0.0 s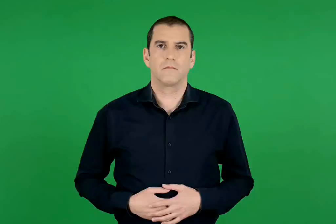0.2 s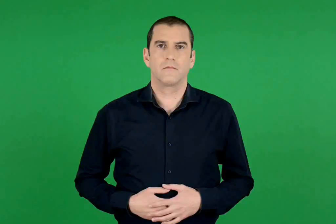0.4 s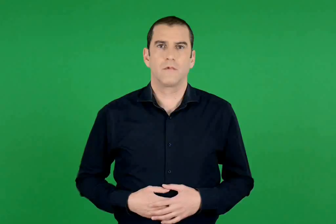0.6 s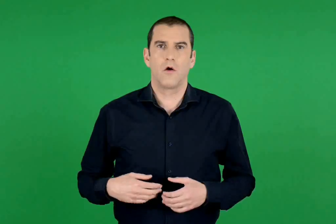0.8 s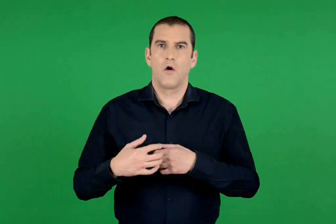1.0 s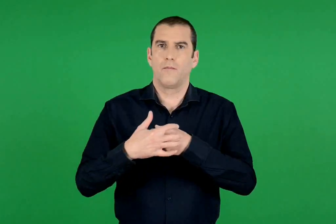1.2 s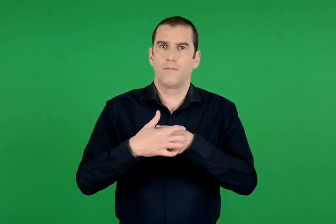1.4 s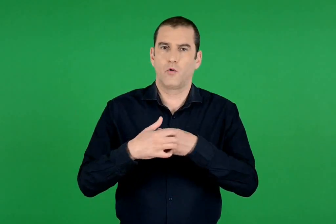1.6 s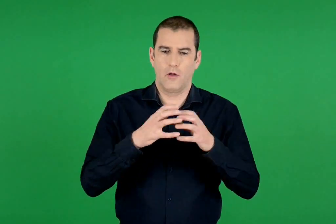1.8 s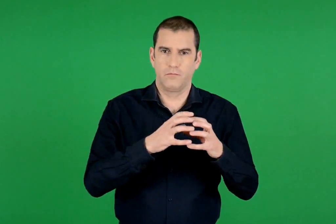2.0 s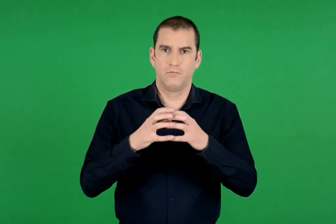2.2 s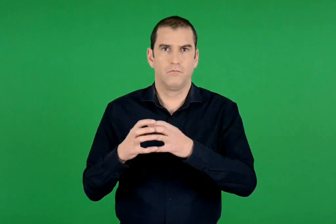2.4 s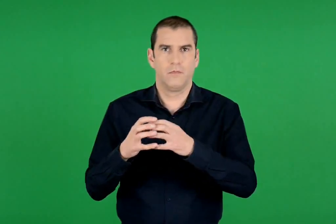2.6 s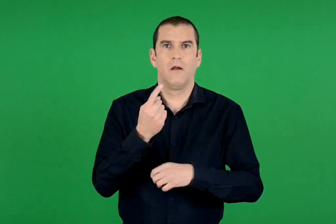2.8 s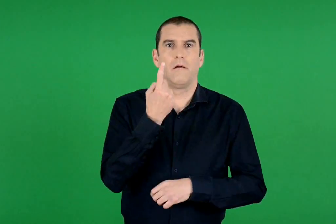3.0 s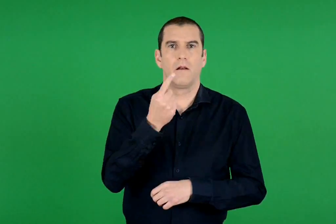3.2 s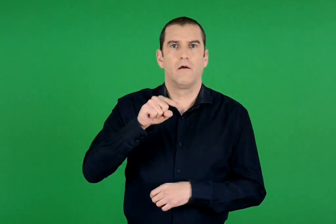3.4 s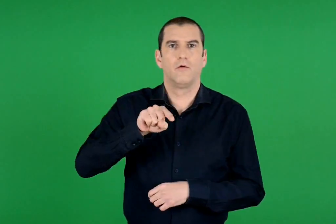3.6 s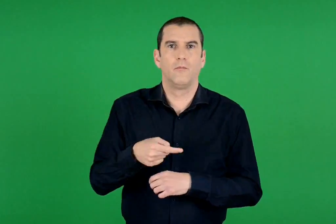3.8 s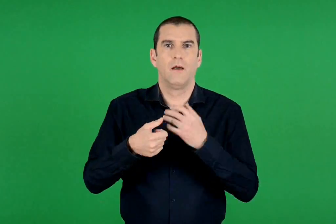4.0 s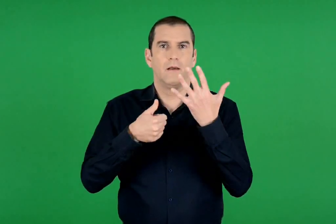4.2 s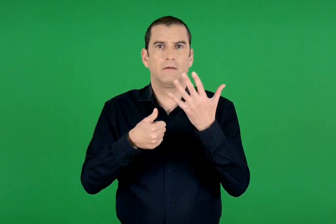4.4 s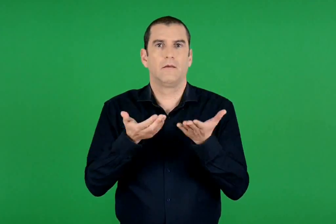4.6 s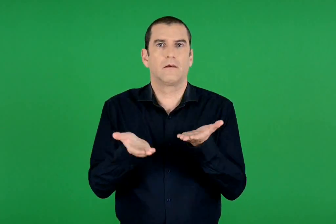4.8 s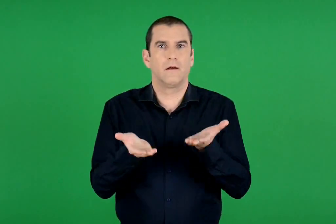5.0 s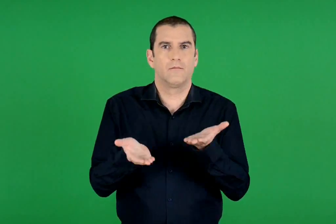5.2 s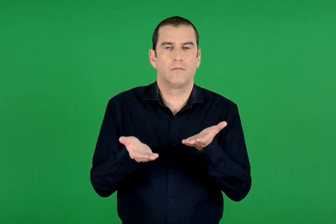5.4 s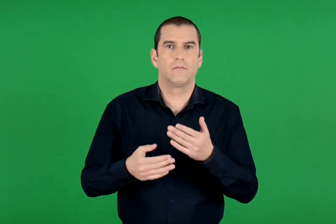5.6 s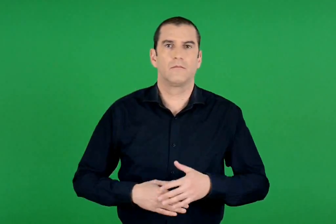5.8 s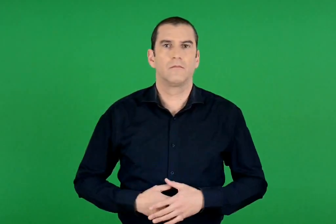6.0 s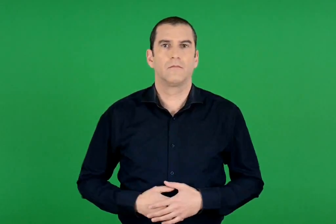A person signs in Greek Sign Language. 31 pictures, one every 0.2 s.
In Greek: πορτοκάλια 1 , 6 κιλά
